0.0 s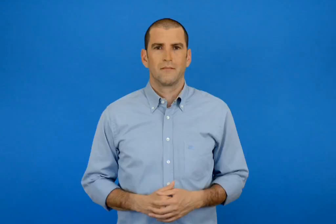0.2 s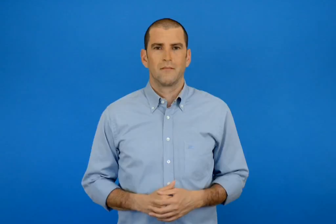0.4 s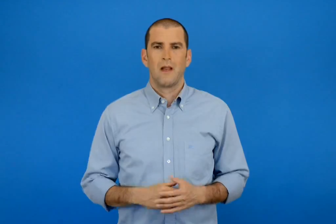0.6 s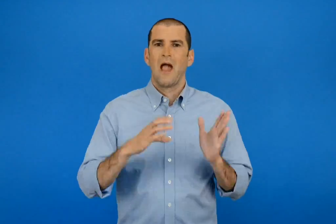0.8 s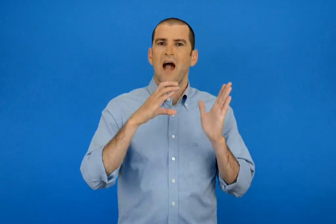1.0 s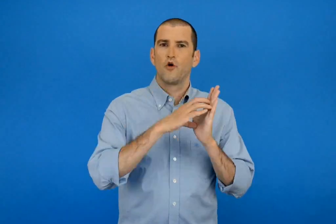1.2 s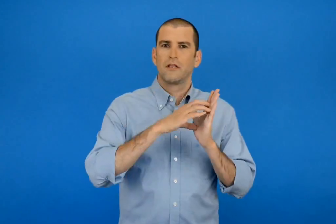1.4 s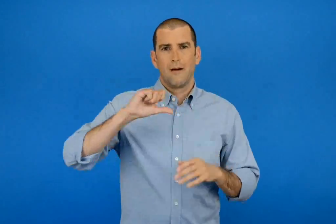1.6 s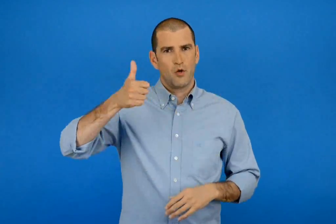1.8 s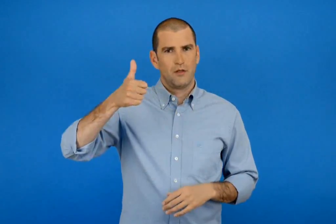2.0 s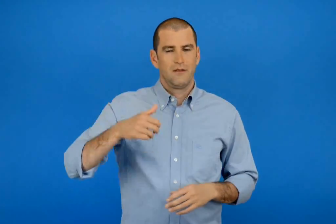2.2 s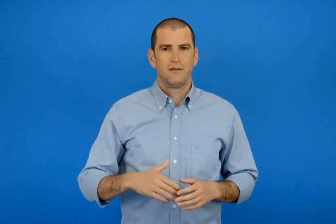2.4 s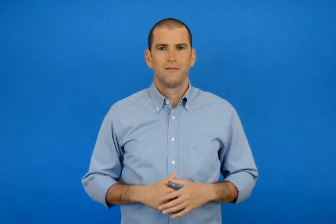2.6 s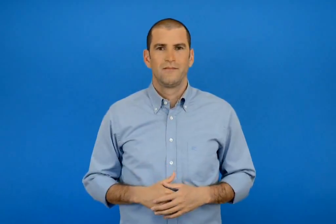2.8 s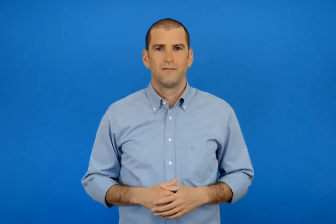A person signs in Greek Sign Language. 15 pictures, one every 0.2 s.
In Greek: ενότητα 1η
